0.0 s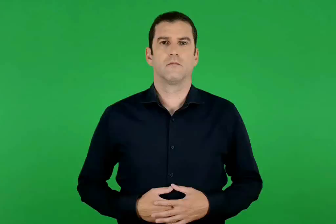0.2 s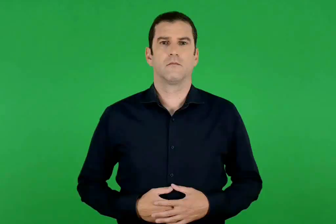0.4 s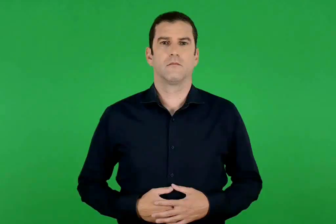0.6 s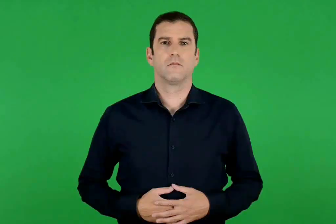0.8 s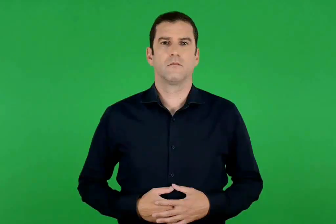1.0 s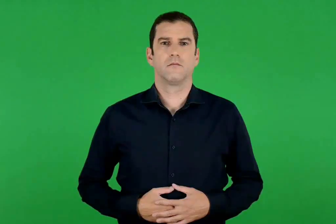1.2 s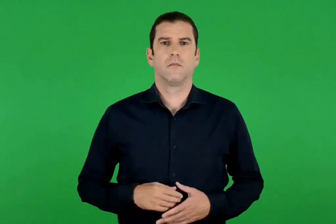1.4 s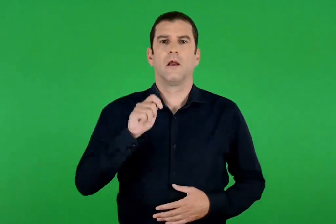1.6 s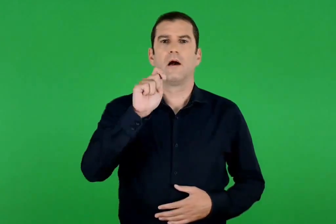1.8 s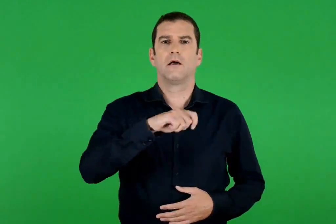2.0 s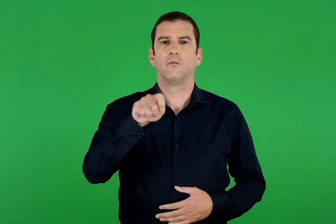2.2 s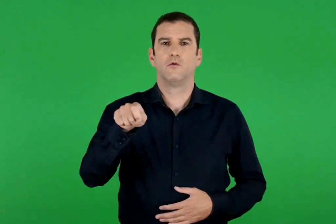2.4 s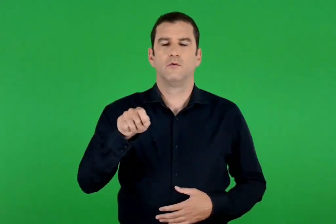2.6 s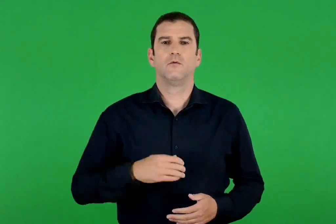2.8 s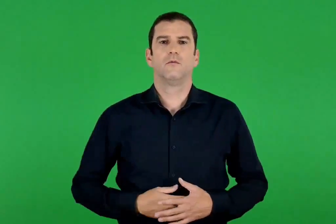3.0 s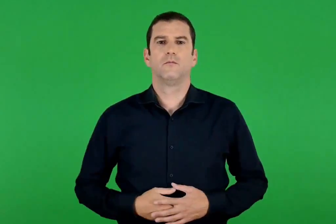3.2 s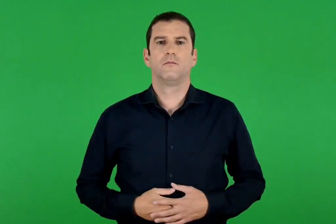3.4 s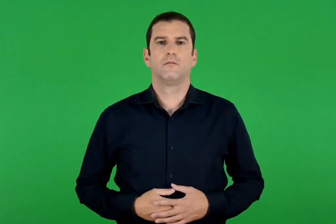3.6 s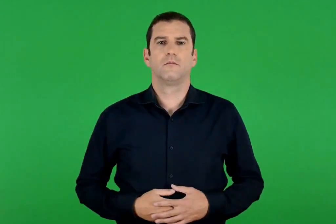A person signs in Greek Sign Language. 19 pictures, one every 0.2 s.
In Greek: ο αγιασμός
